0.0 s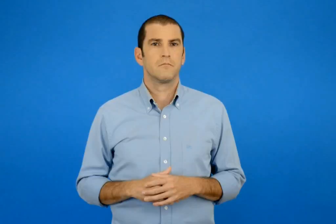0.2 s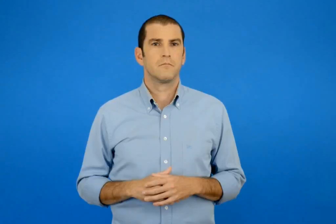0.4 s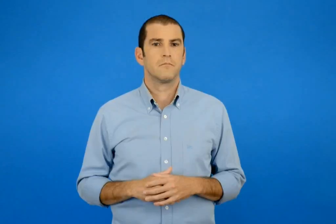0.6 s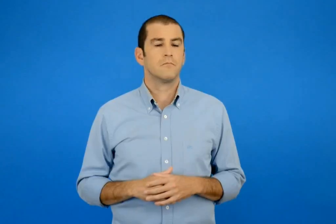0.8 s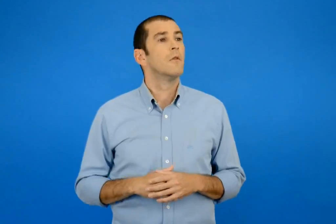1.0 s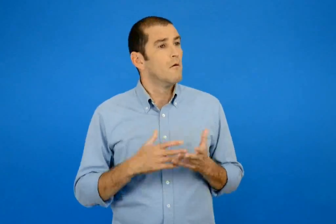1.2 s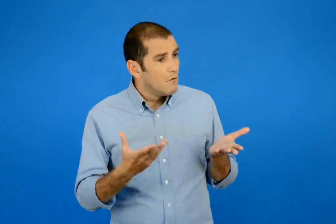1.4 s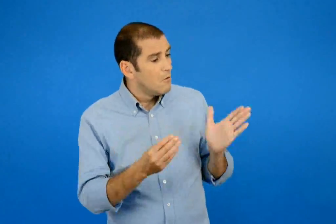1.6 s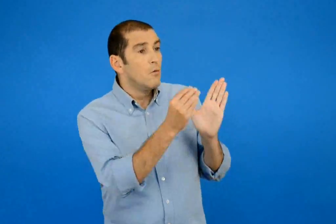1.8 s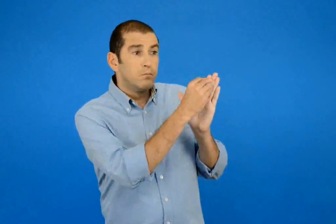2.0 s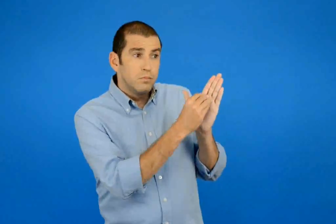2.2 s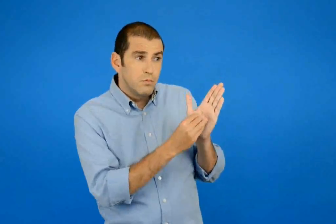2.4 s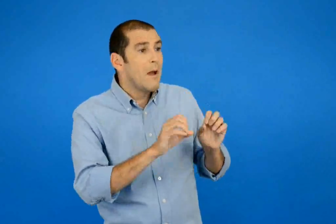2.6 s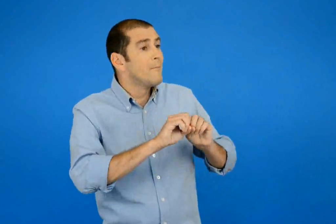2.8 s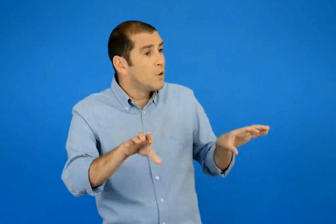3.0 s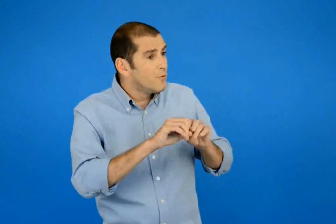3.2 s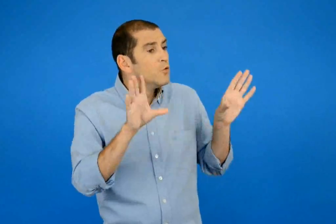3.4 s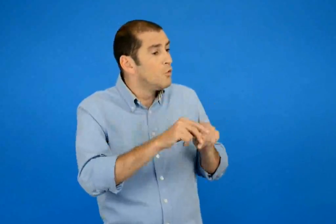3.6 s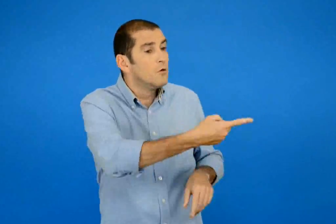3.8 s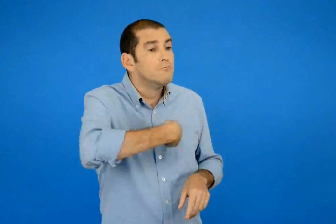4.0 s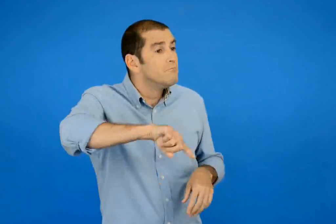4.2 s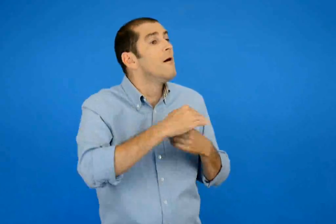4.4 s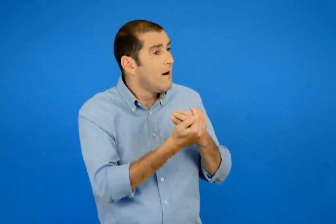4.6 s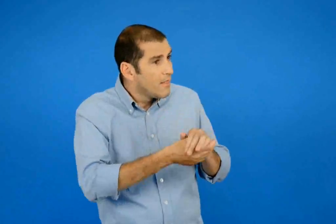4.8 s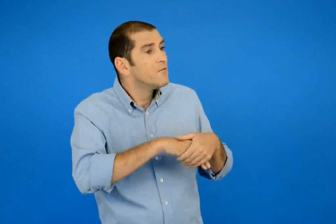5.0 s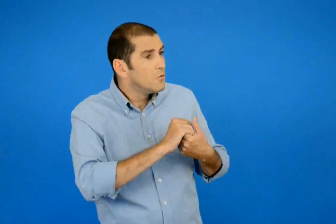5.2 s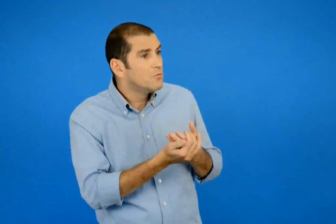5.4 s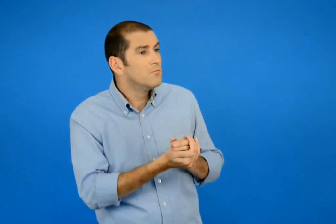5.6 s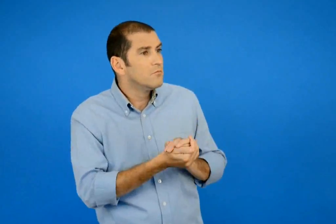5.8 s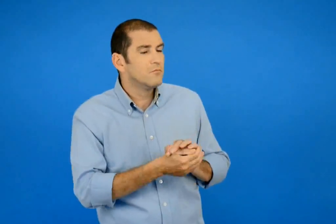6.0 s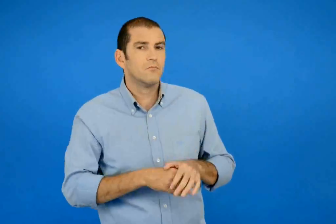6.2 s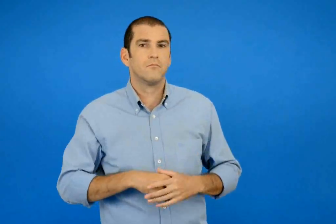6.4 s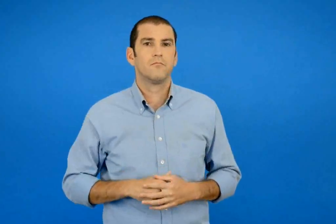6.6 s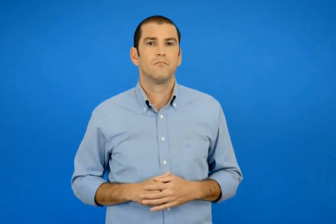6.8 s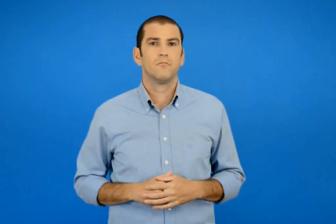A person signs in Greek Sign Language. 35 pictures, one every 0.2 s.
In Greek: να έχουμε και πληροφορίες που μας ενδιαφέρουν
